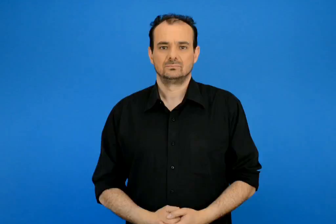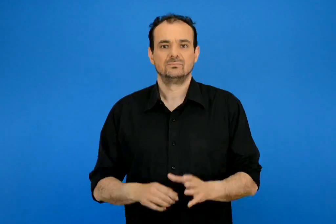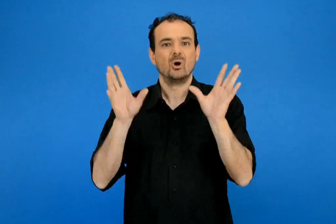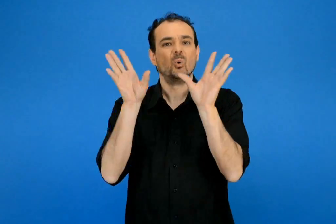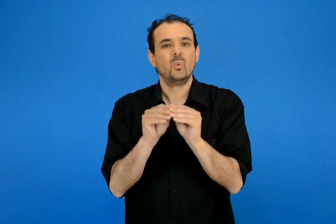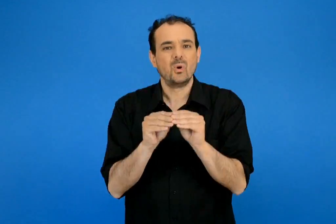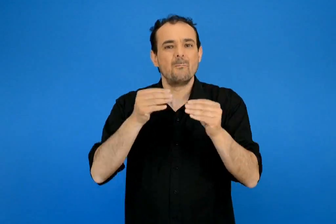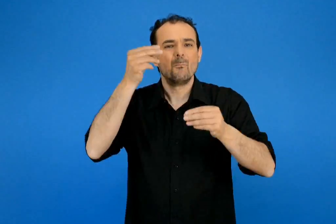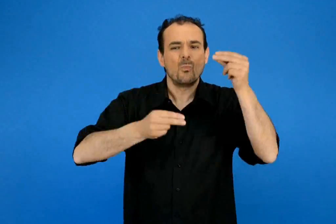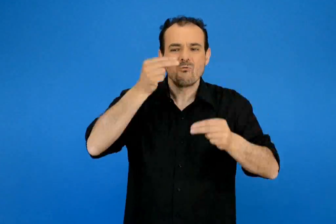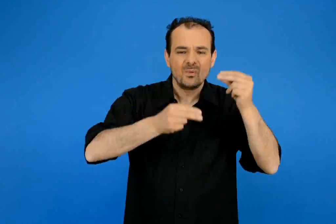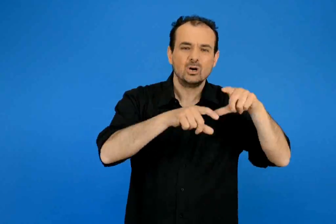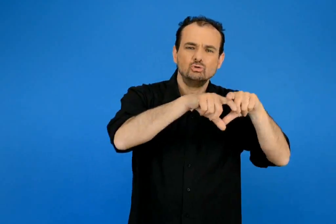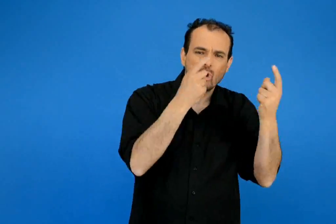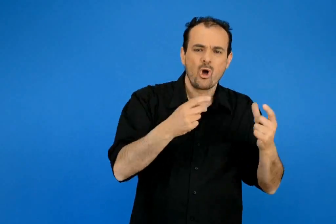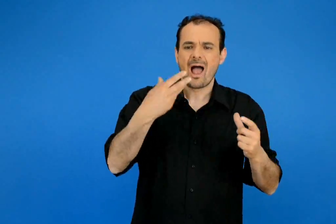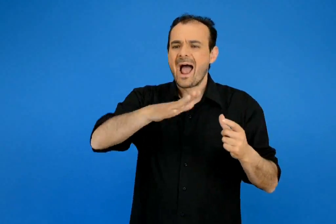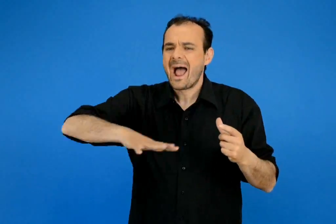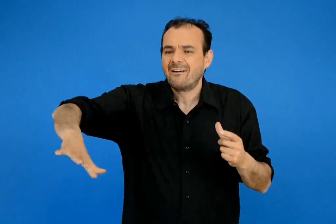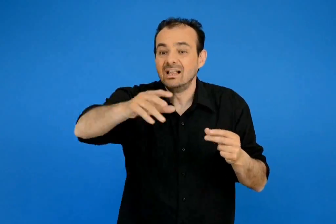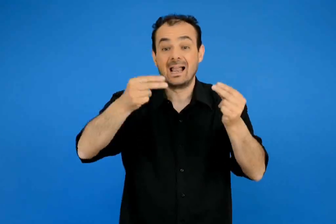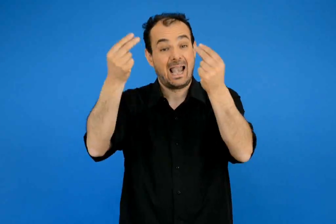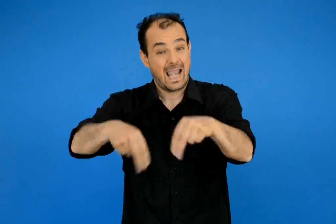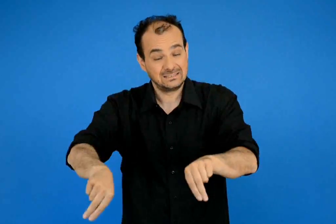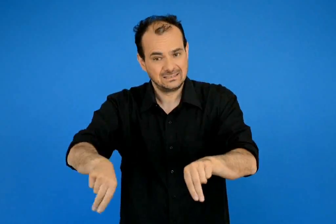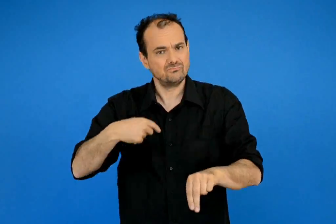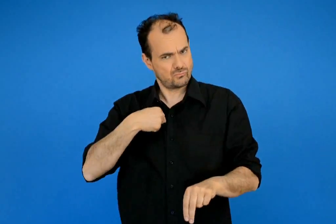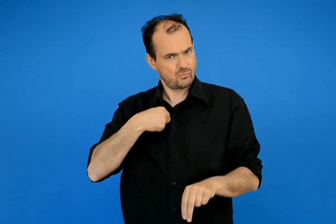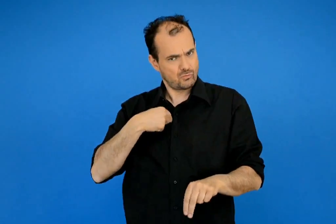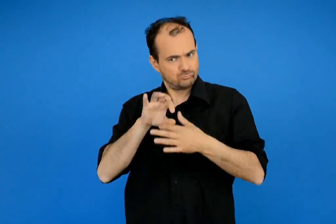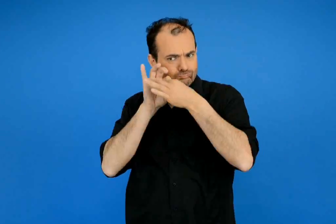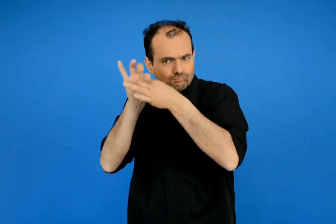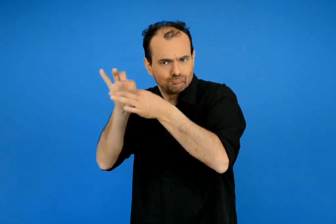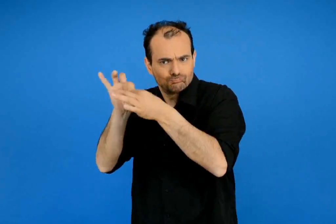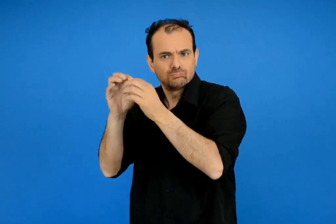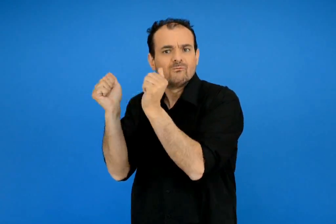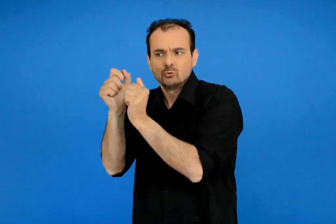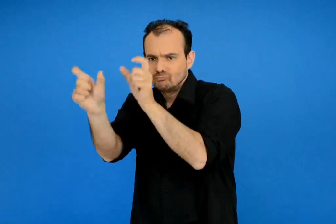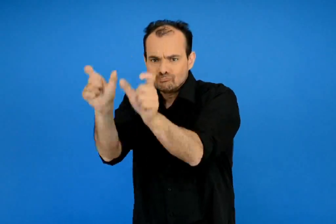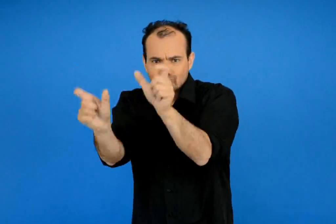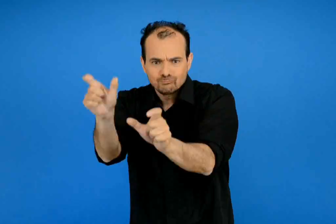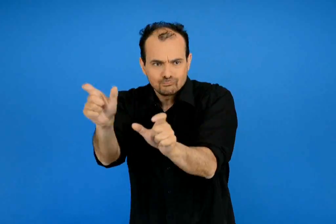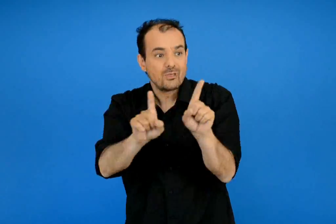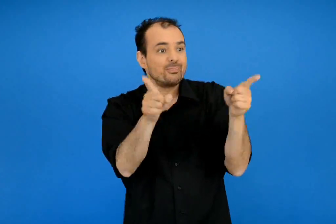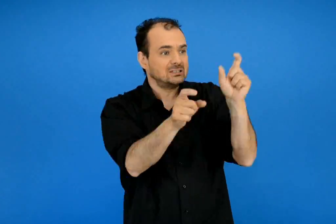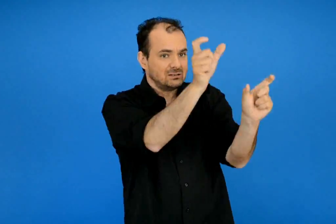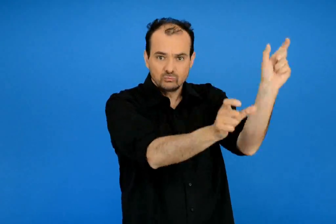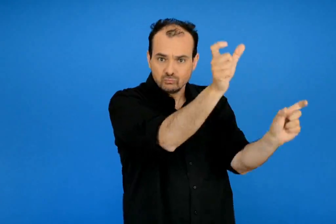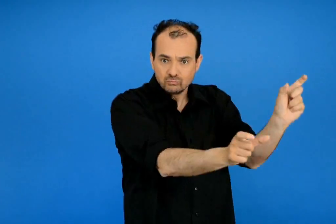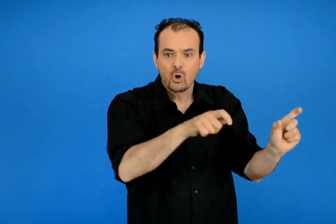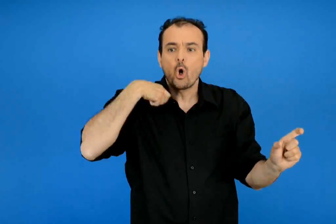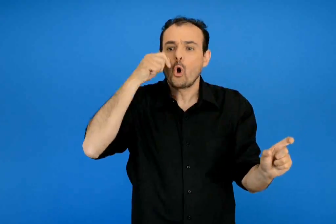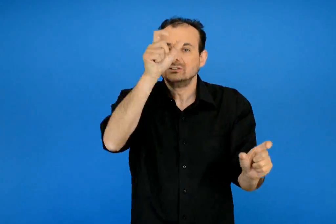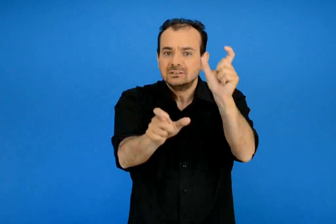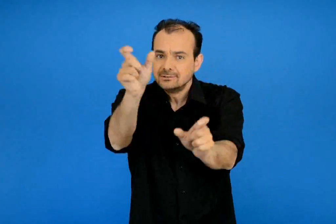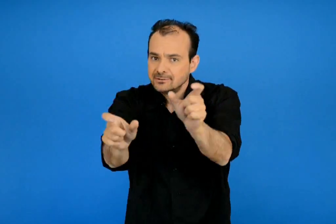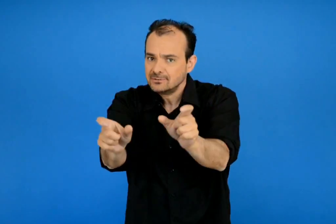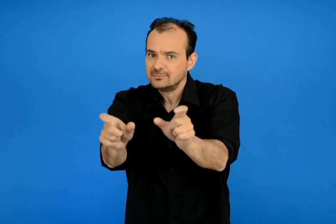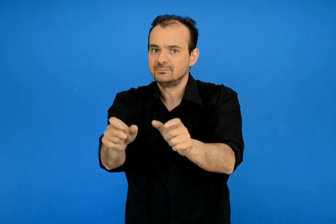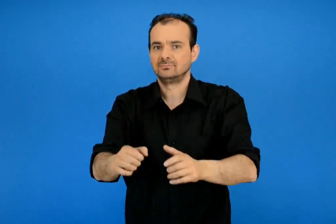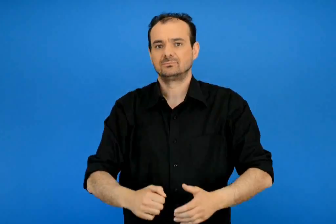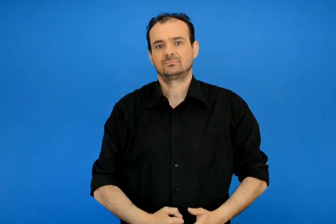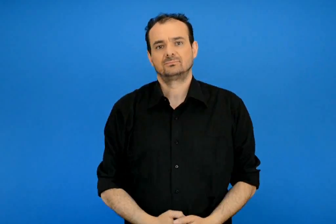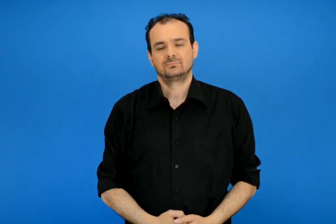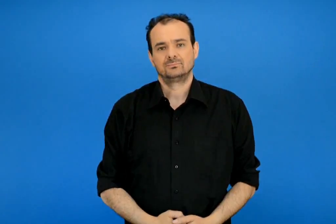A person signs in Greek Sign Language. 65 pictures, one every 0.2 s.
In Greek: συνεργάζομαι με όλους φίλους δάσκαλους γονείς για τη λύση προβλημάτων του σχολείου και της αυλής
